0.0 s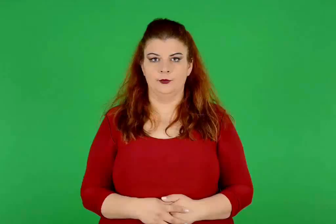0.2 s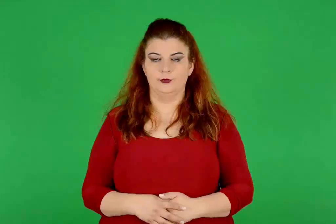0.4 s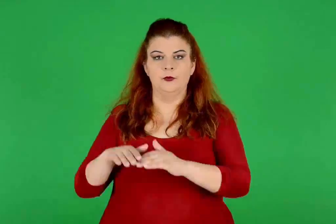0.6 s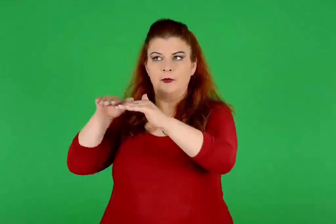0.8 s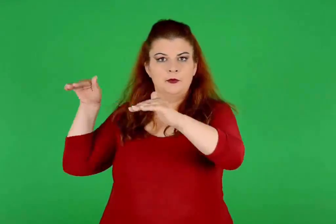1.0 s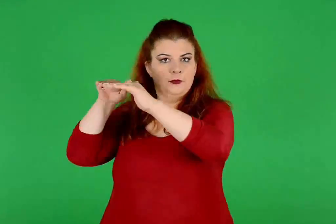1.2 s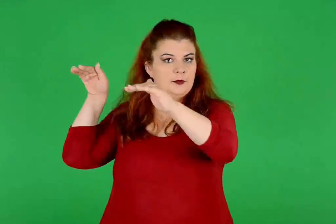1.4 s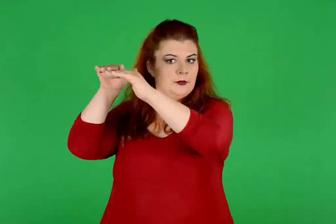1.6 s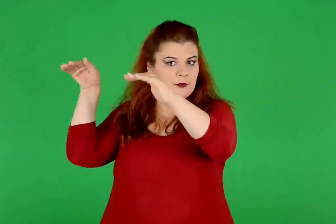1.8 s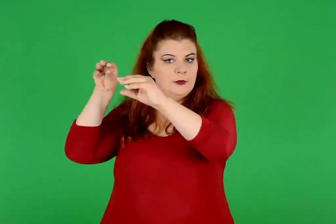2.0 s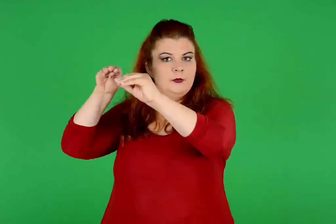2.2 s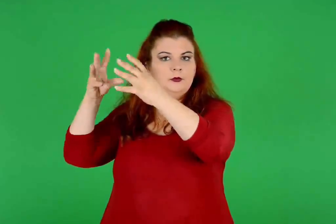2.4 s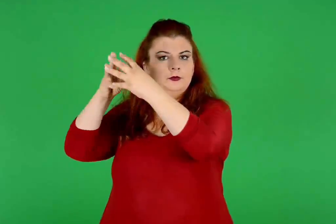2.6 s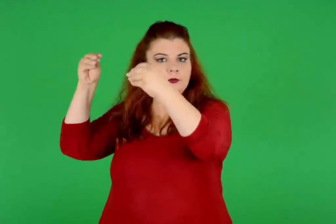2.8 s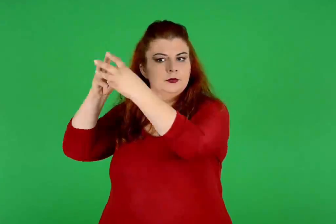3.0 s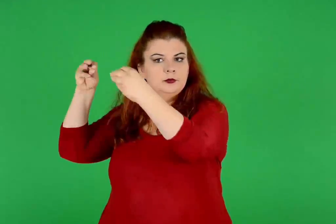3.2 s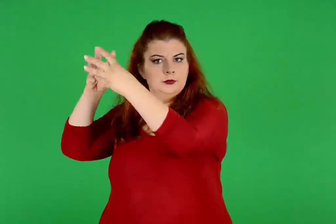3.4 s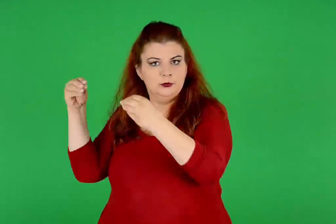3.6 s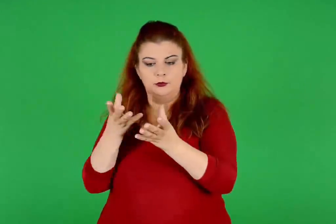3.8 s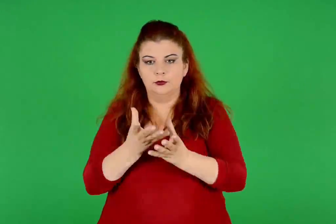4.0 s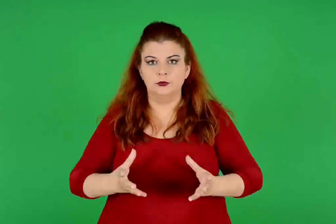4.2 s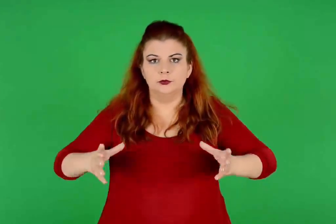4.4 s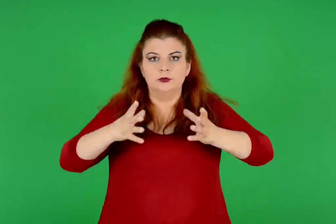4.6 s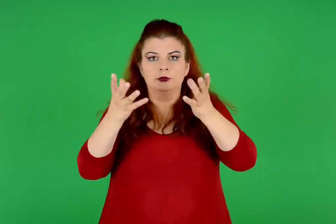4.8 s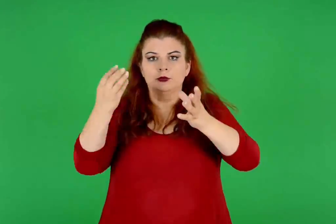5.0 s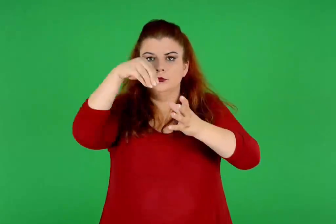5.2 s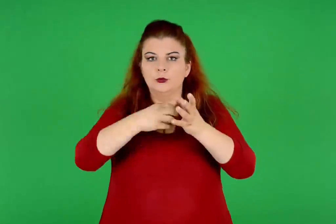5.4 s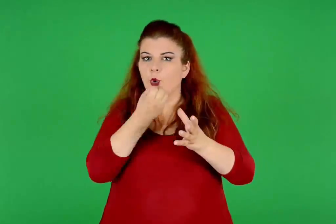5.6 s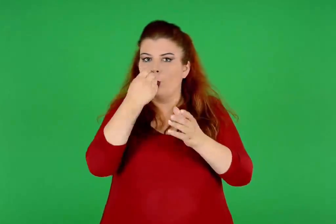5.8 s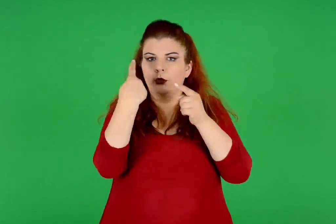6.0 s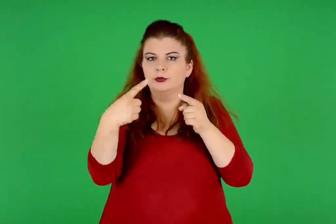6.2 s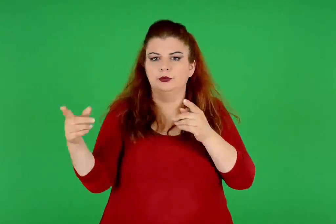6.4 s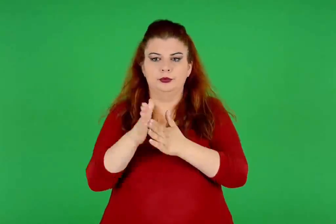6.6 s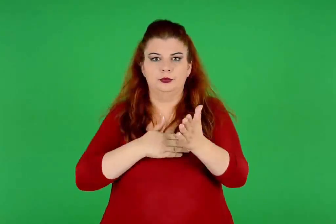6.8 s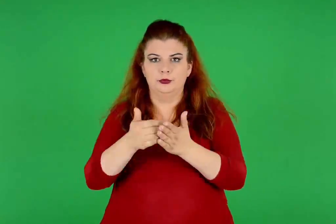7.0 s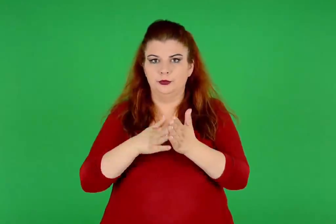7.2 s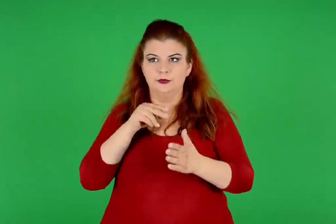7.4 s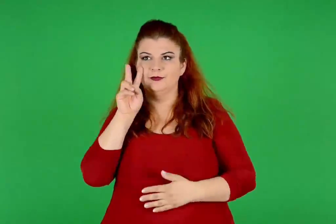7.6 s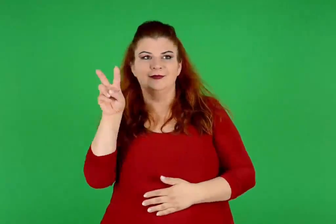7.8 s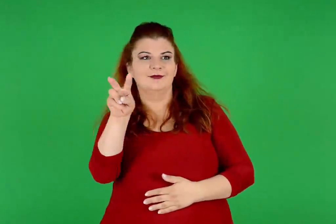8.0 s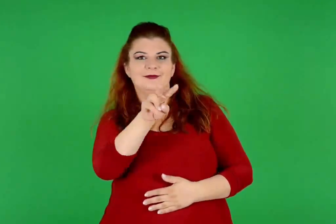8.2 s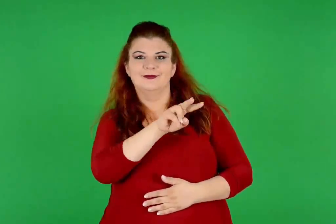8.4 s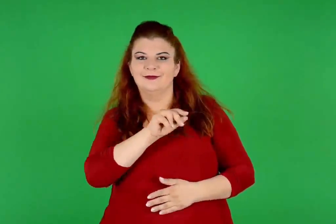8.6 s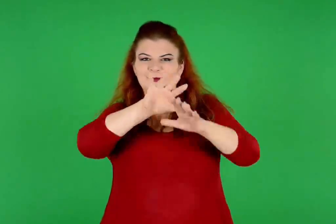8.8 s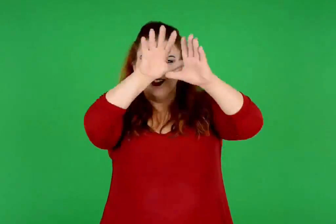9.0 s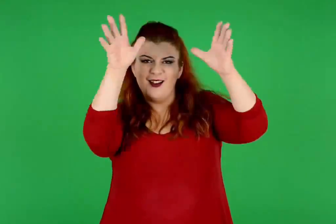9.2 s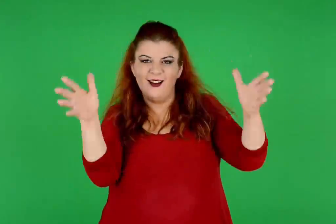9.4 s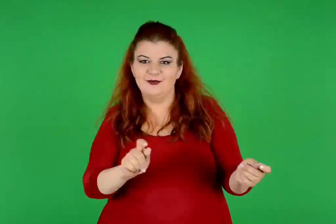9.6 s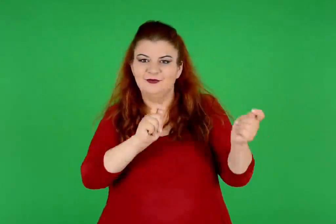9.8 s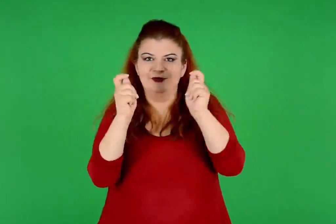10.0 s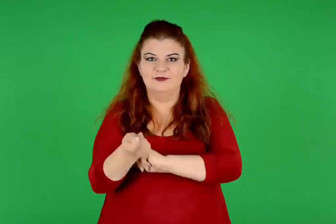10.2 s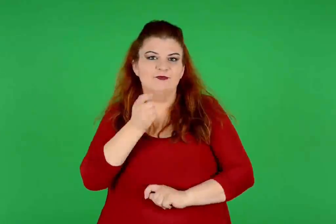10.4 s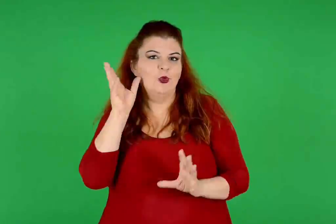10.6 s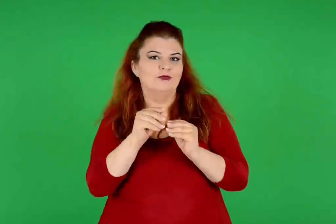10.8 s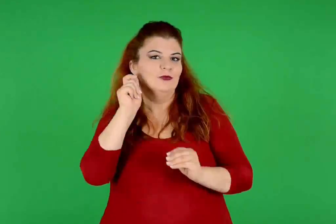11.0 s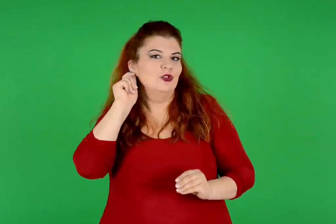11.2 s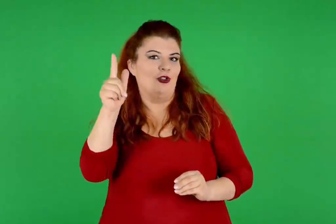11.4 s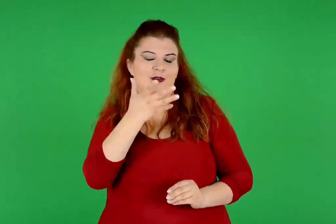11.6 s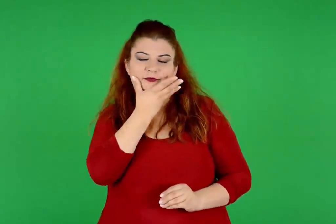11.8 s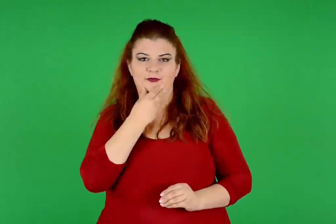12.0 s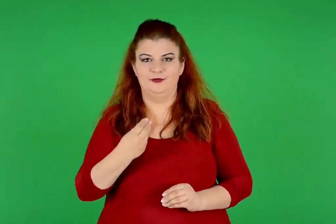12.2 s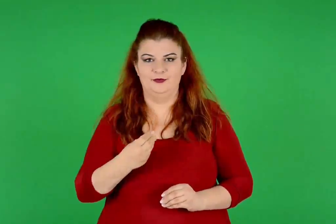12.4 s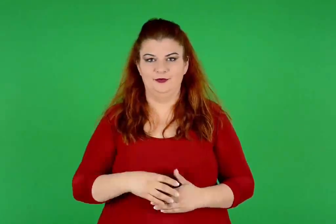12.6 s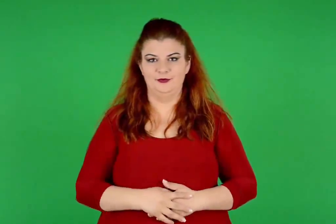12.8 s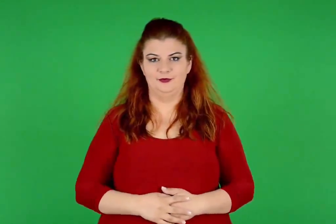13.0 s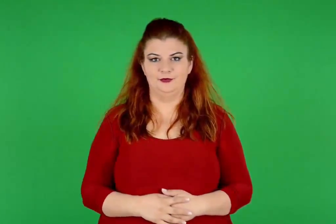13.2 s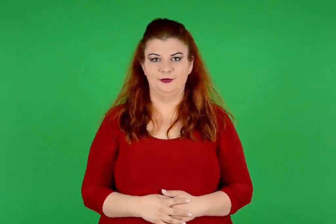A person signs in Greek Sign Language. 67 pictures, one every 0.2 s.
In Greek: στα ράφια λυχνάρια και ανθοδοχεία με πολύχρωμα λουλούδια δίνανε την πρεπούμενη γιορταστική όψη στη σπηλιά
